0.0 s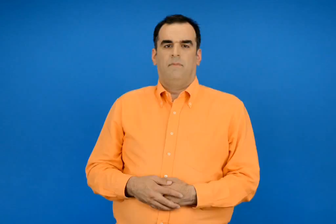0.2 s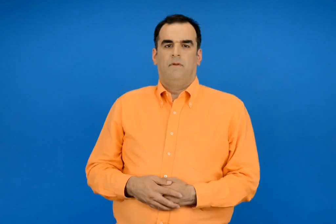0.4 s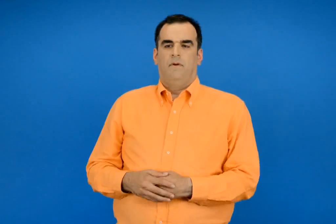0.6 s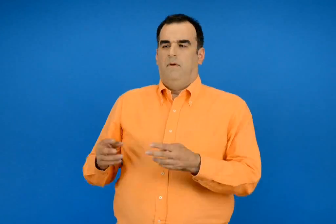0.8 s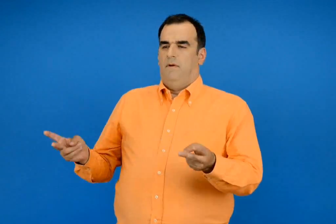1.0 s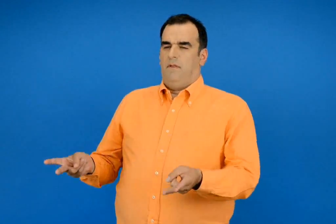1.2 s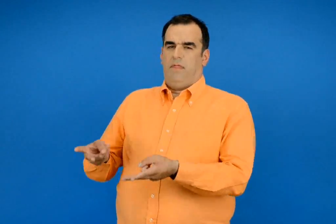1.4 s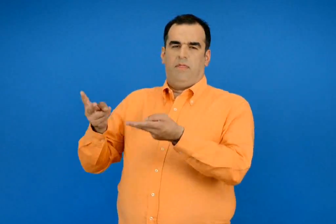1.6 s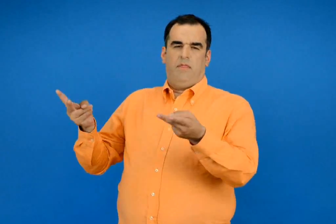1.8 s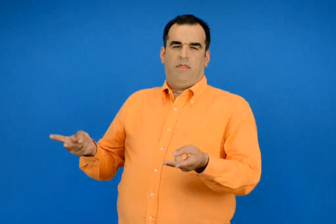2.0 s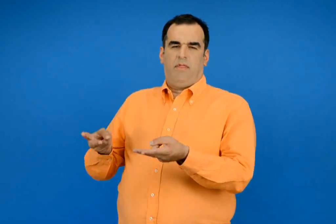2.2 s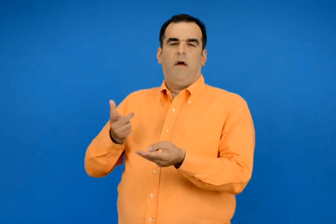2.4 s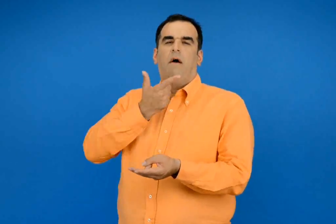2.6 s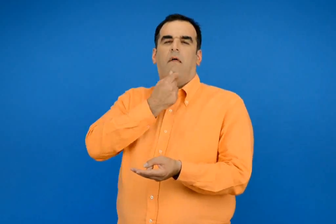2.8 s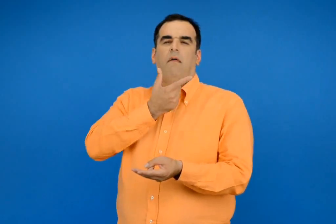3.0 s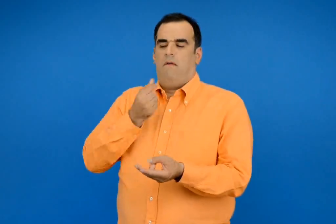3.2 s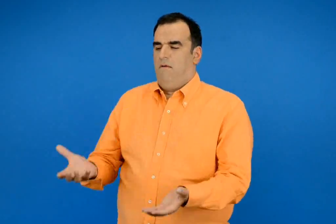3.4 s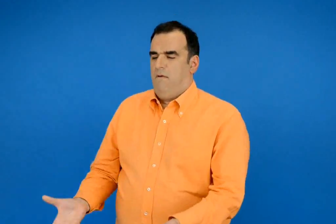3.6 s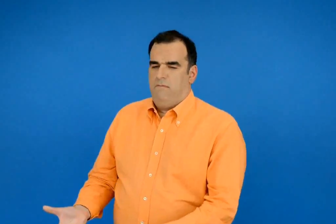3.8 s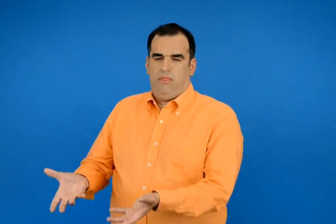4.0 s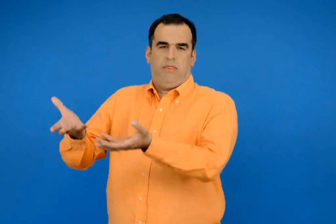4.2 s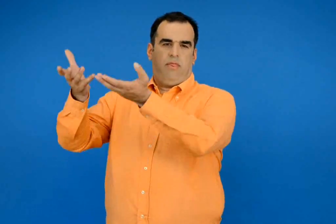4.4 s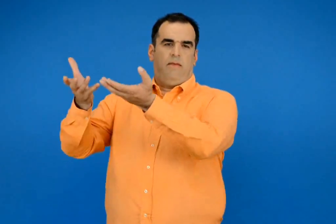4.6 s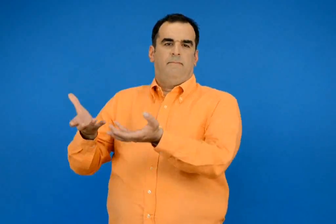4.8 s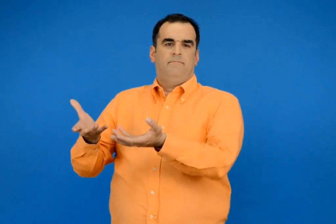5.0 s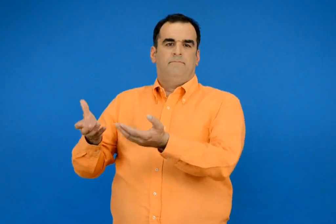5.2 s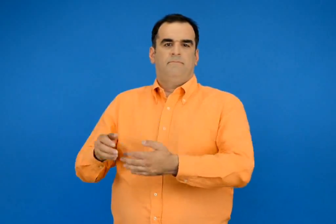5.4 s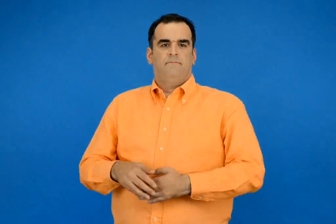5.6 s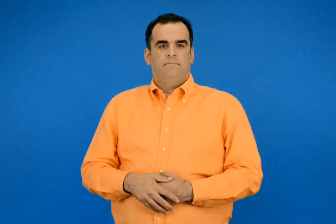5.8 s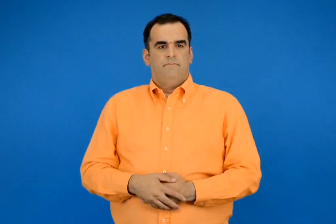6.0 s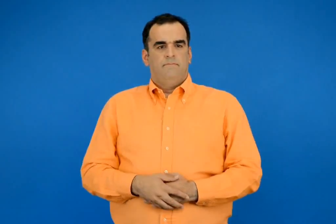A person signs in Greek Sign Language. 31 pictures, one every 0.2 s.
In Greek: πολύ ελαφριά και μπορούμε ευκολά να τα σηκώσουμε
